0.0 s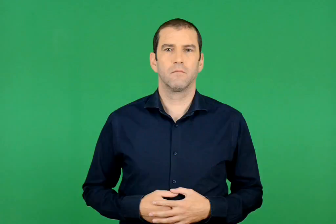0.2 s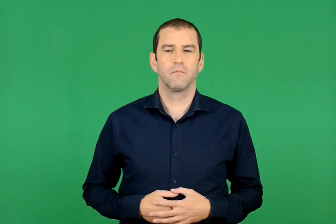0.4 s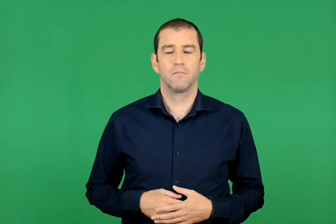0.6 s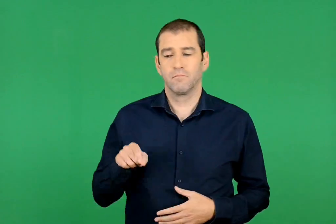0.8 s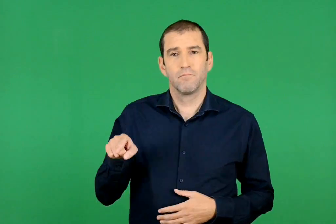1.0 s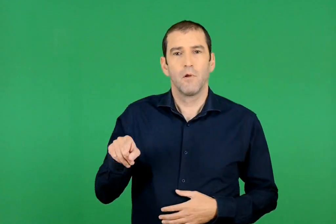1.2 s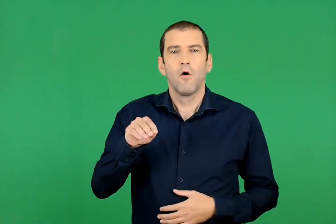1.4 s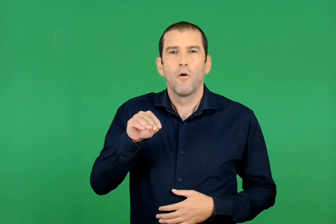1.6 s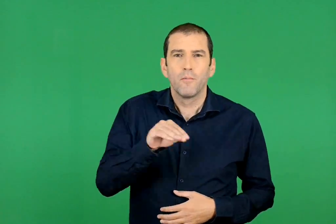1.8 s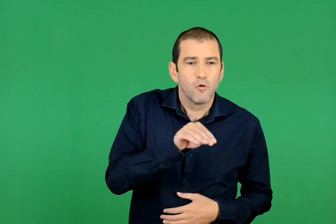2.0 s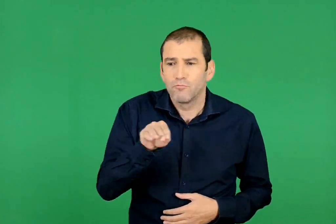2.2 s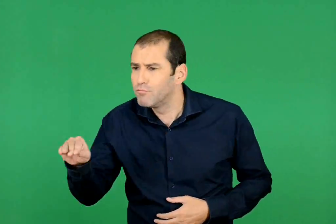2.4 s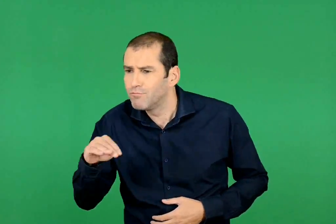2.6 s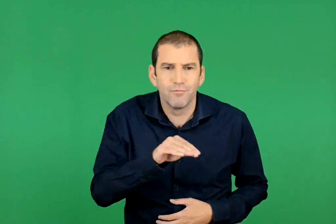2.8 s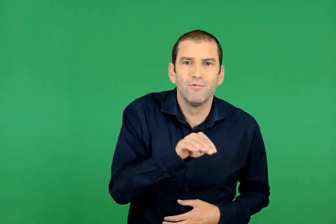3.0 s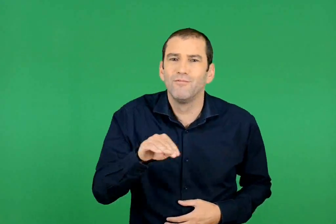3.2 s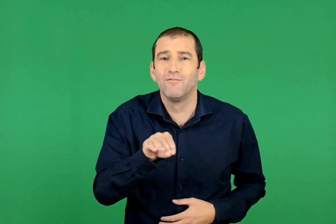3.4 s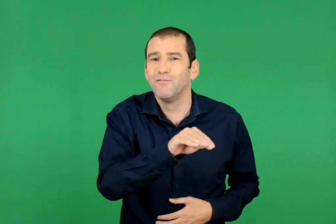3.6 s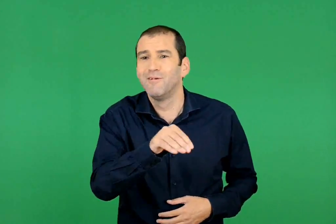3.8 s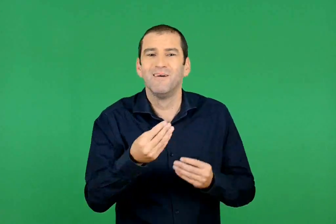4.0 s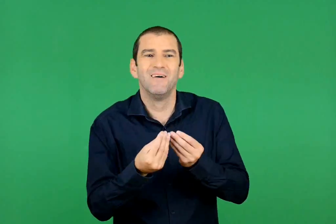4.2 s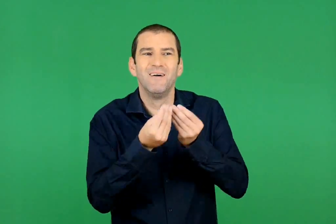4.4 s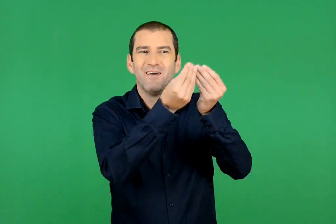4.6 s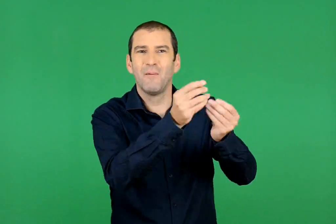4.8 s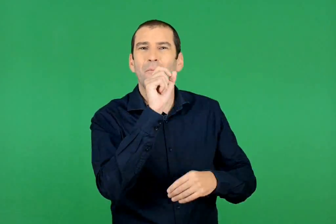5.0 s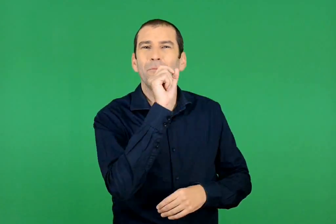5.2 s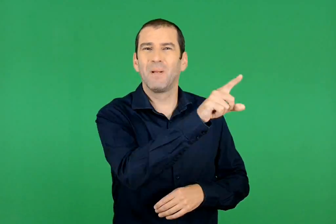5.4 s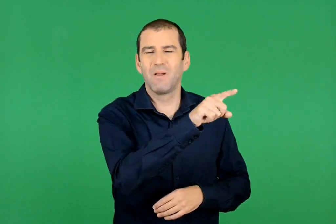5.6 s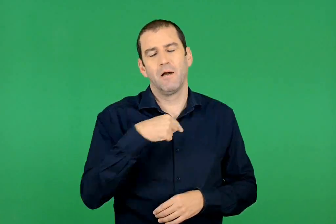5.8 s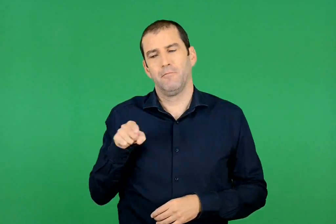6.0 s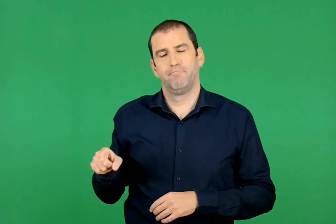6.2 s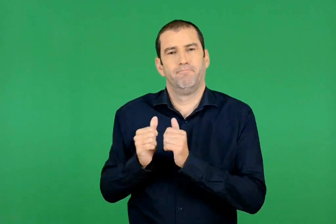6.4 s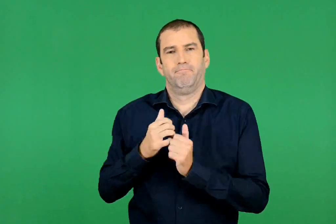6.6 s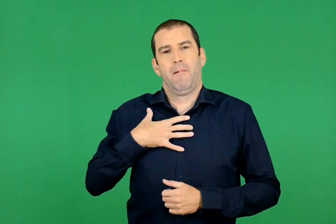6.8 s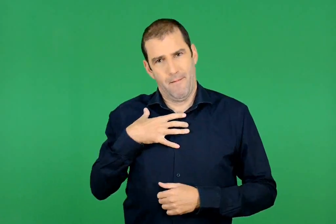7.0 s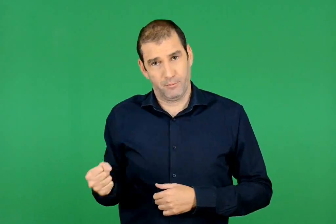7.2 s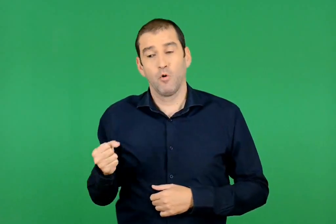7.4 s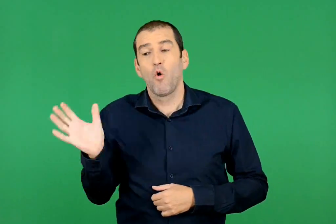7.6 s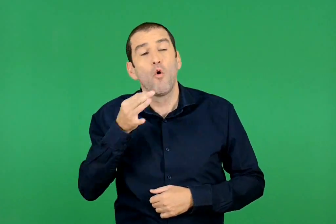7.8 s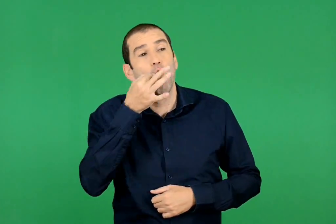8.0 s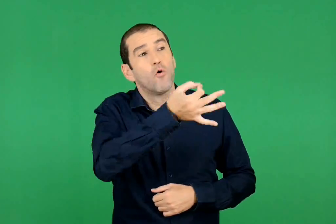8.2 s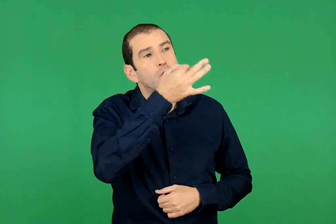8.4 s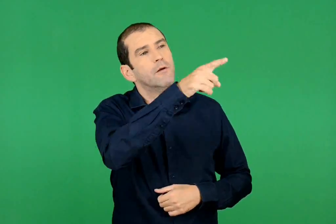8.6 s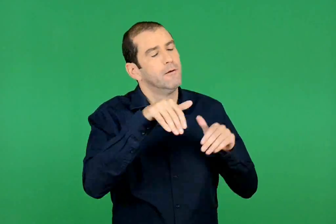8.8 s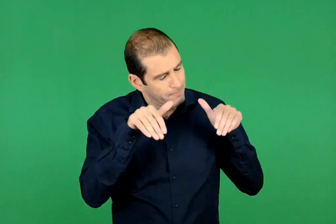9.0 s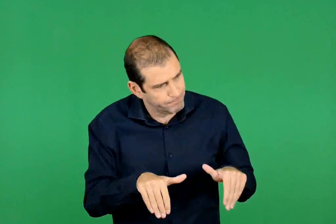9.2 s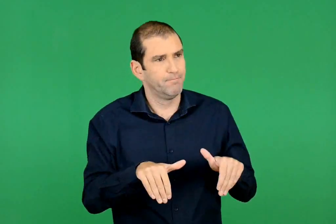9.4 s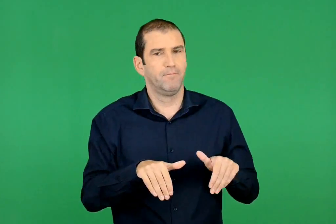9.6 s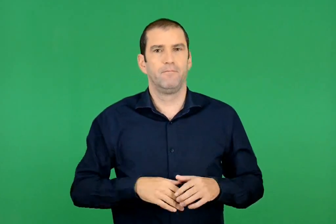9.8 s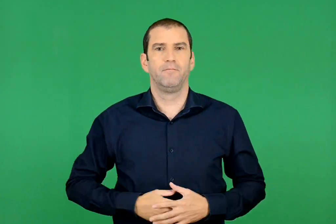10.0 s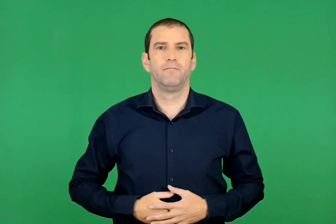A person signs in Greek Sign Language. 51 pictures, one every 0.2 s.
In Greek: κάνε ό ,τι σου πει ο ποντικοσουρταφέρτας , το έμπιστο ποντίκι που σου έφερε το μήνυμα
